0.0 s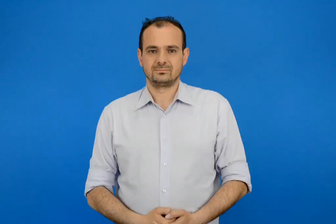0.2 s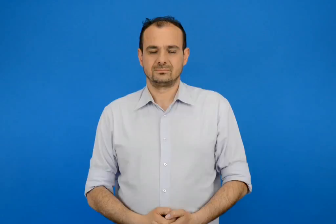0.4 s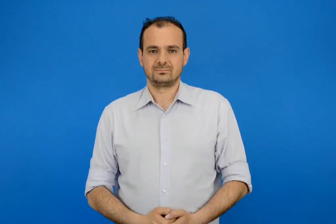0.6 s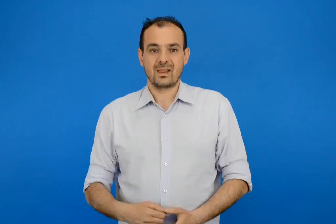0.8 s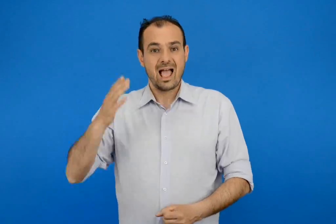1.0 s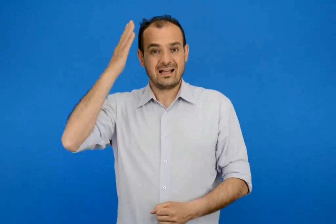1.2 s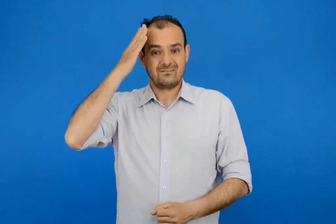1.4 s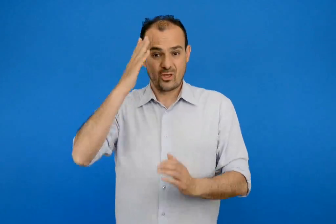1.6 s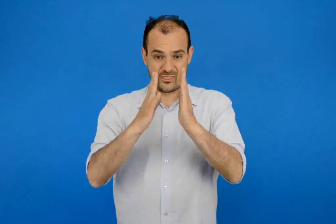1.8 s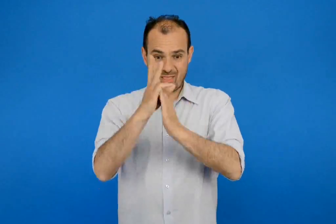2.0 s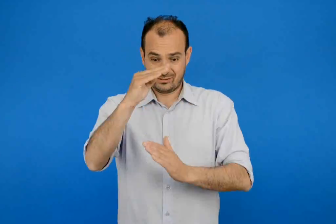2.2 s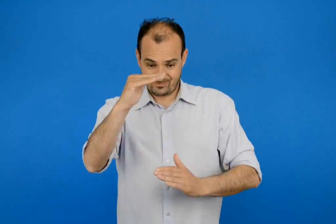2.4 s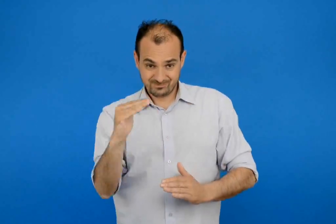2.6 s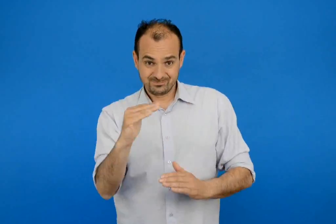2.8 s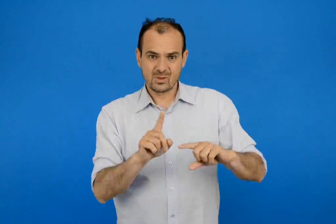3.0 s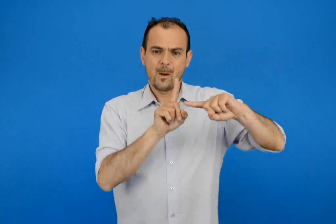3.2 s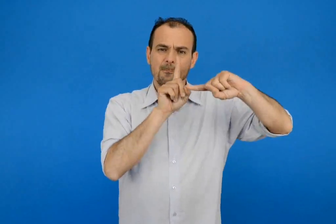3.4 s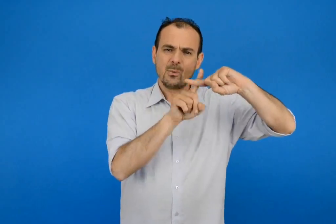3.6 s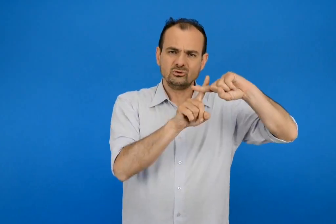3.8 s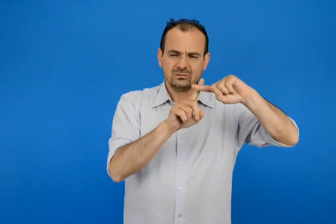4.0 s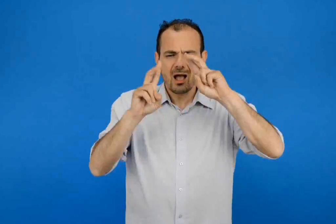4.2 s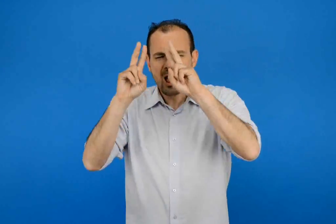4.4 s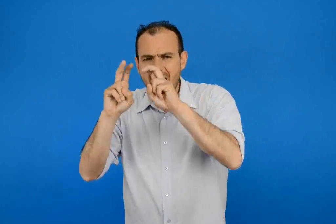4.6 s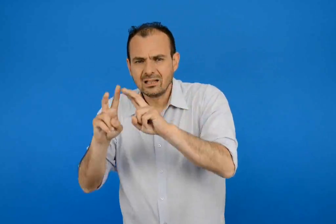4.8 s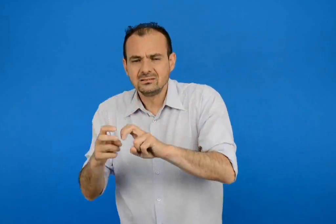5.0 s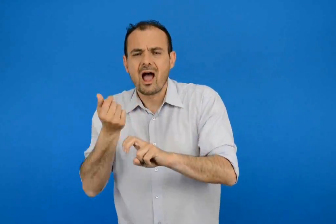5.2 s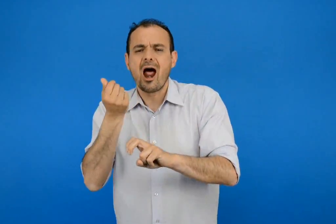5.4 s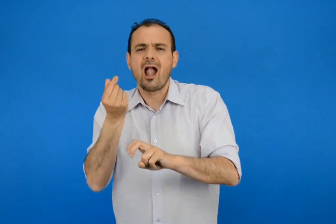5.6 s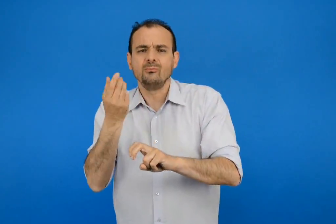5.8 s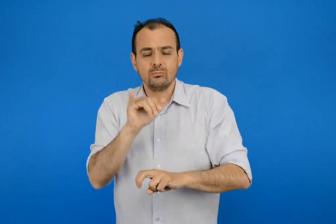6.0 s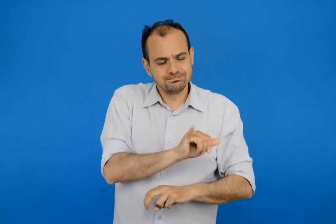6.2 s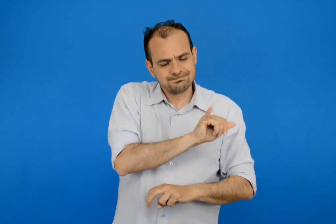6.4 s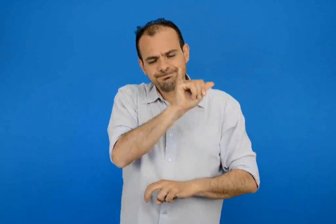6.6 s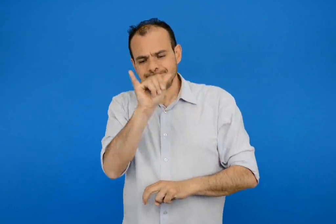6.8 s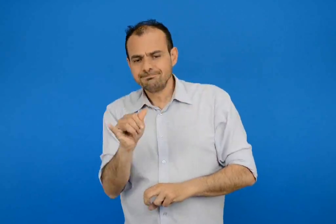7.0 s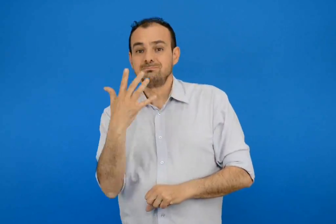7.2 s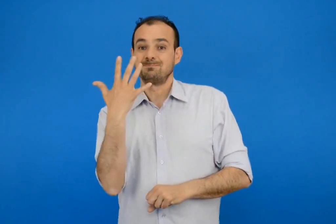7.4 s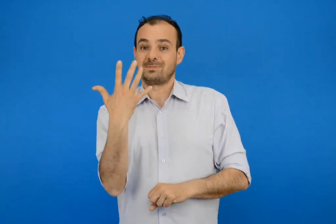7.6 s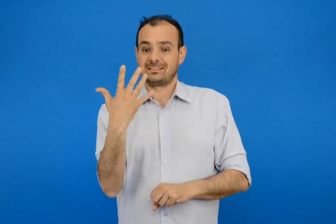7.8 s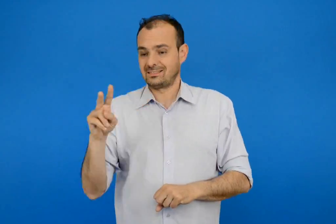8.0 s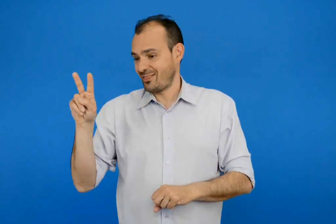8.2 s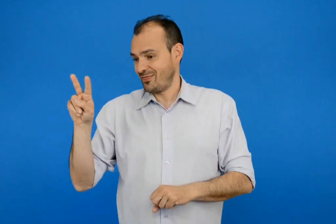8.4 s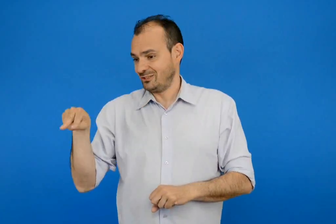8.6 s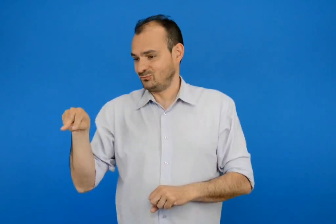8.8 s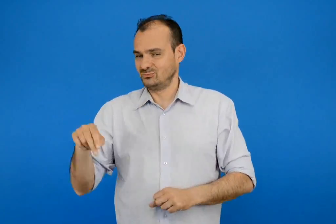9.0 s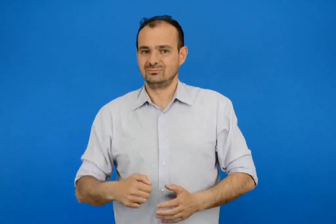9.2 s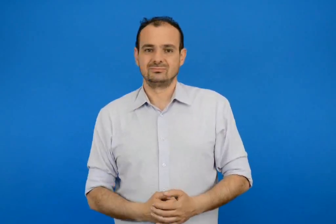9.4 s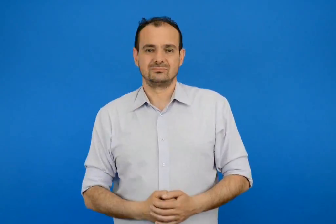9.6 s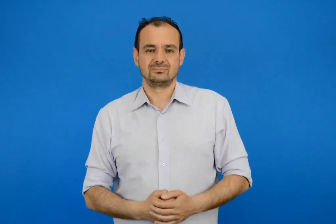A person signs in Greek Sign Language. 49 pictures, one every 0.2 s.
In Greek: κεφάλαιο 13ο πρόσθεση και ανάλυση των αριθμών μέχρι το 5
